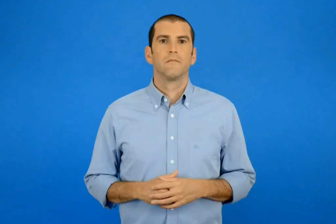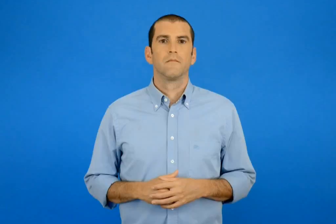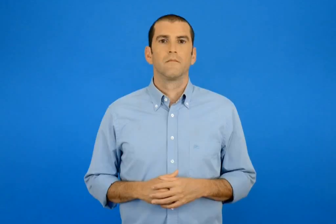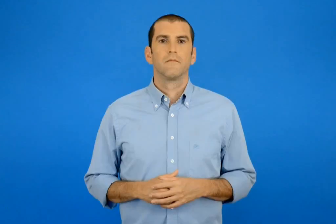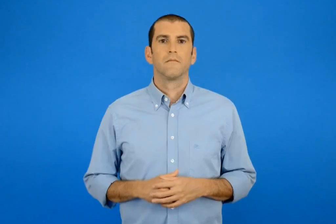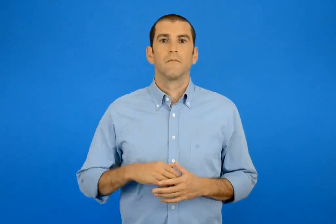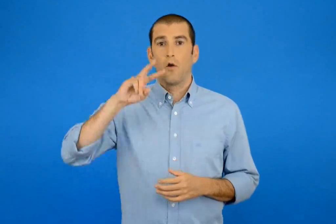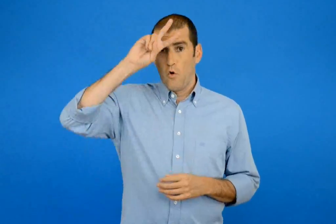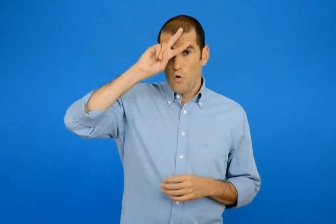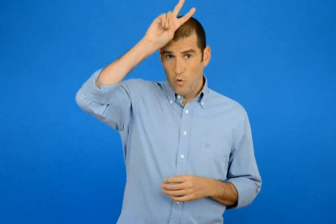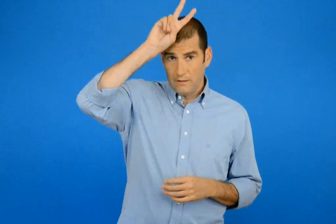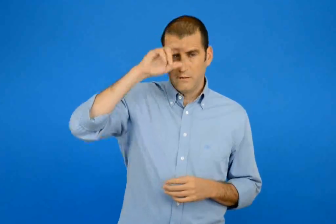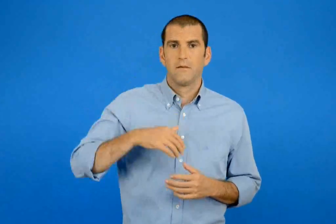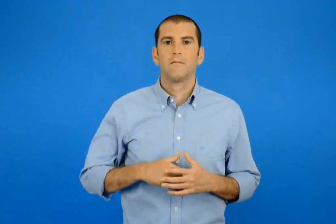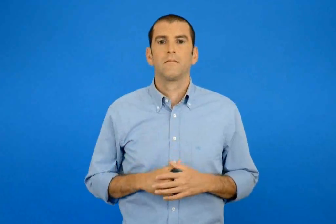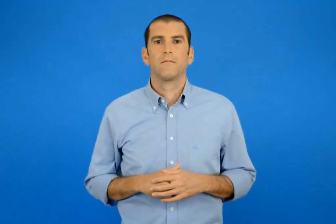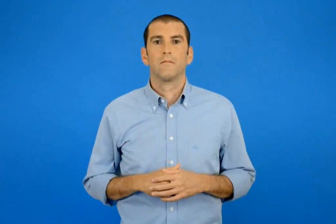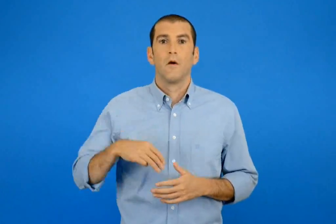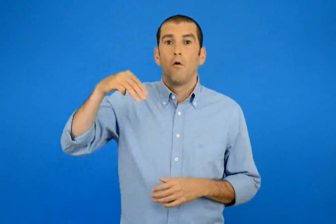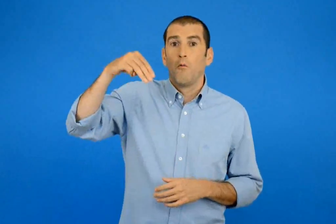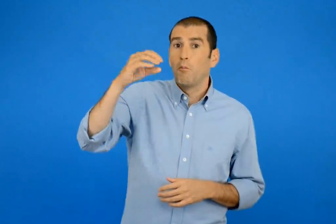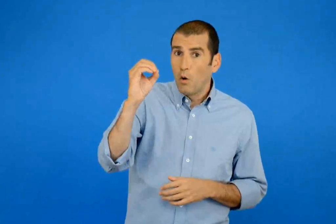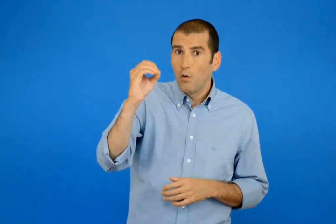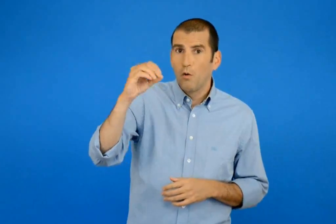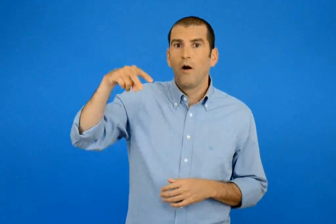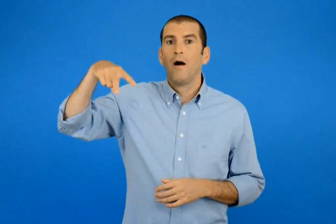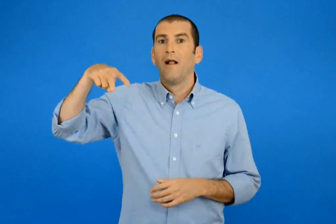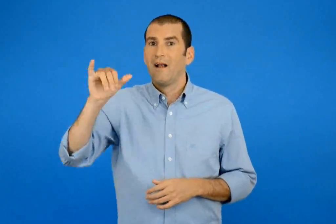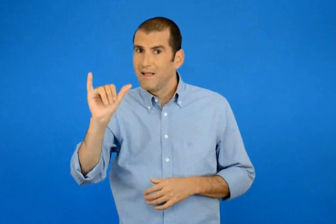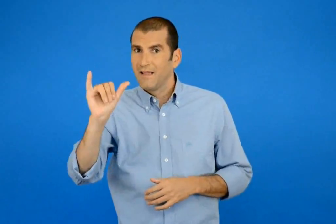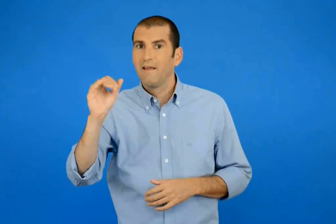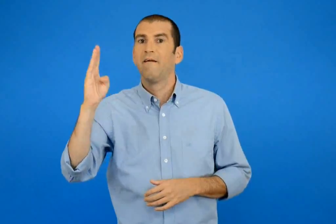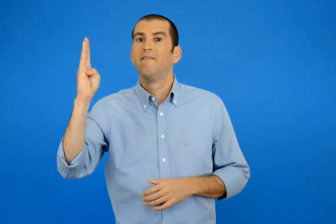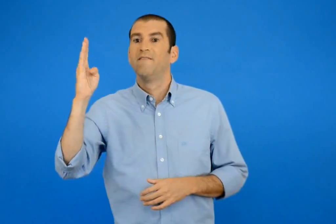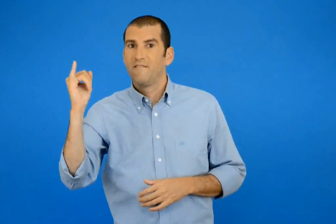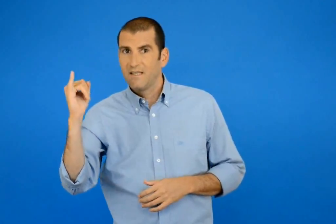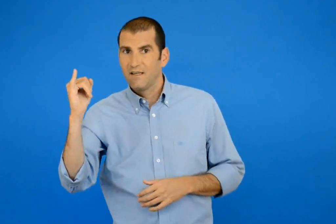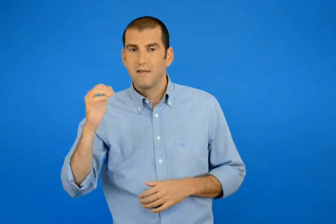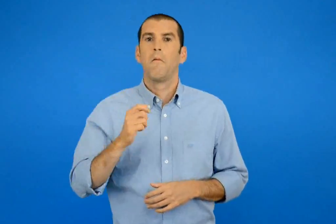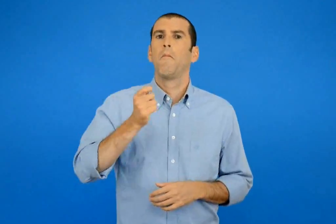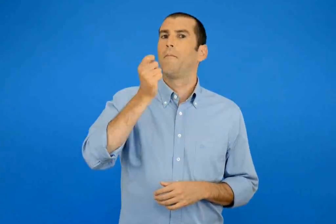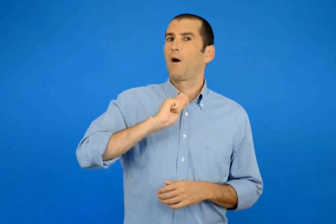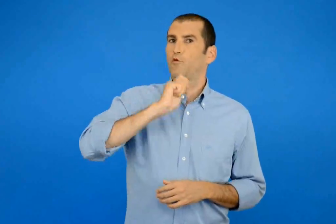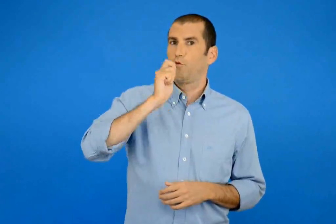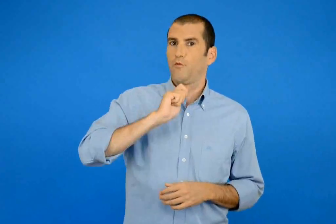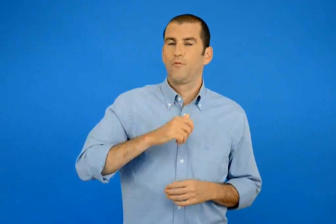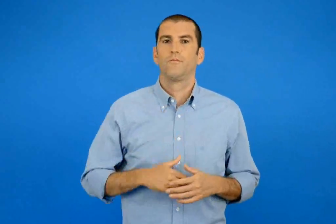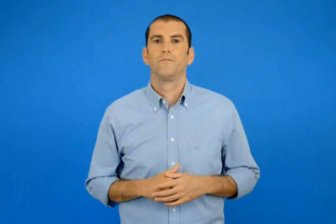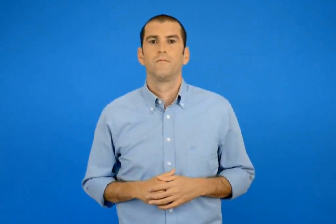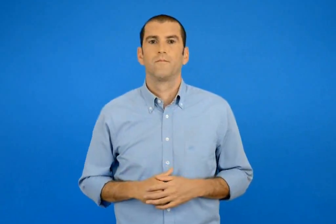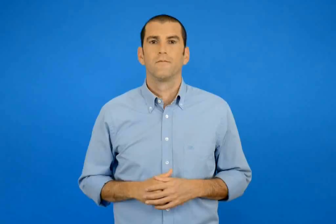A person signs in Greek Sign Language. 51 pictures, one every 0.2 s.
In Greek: λουκάς μο λυ βι παγωτό
